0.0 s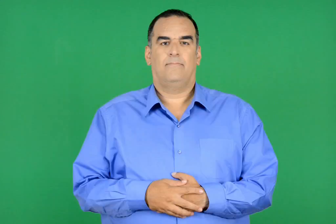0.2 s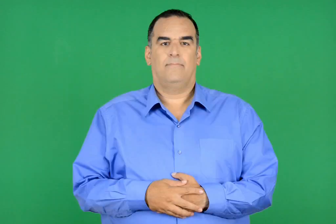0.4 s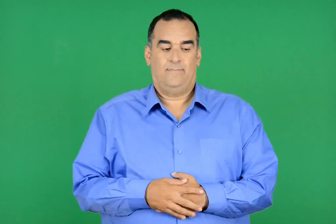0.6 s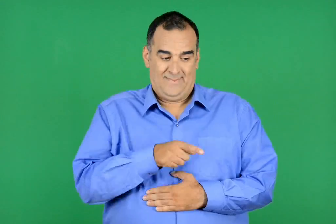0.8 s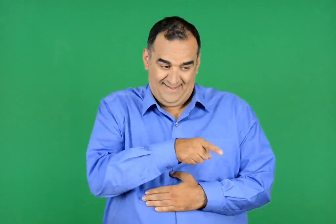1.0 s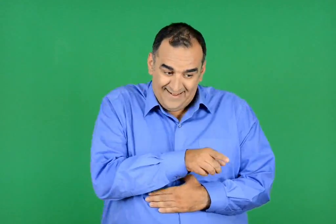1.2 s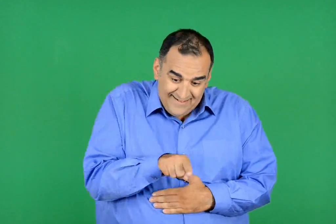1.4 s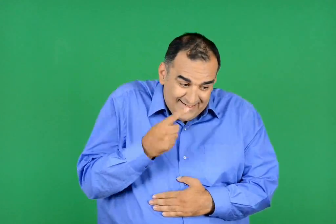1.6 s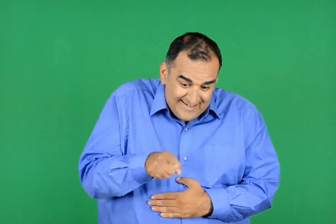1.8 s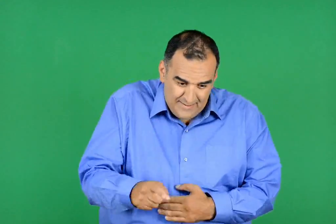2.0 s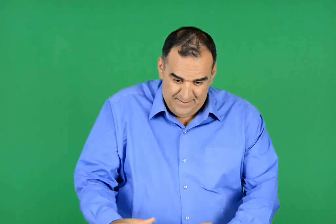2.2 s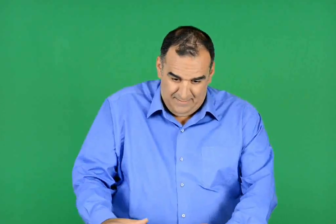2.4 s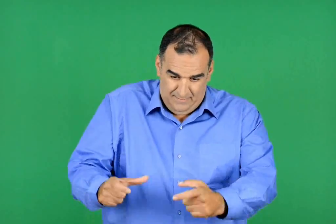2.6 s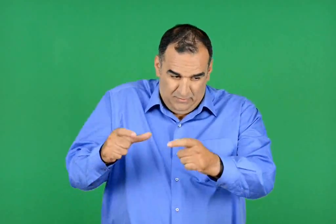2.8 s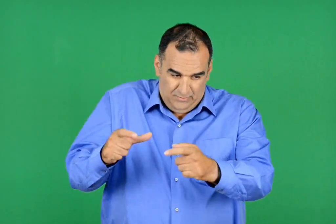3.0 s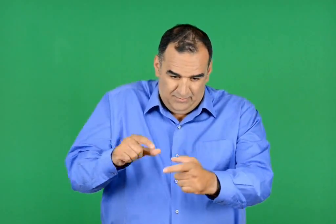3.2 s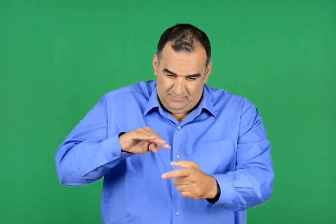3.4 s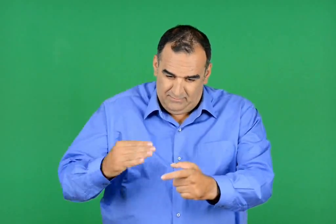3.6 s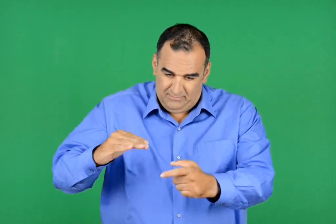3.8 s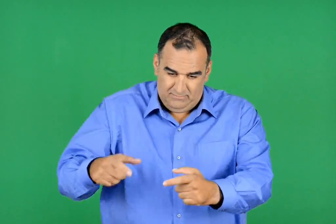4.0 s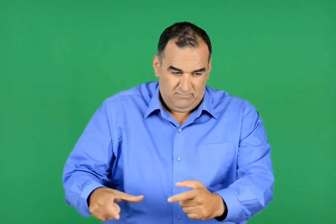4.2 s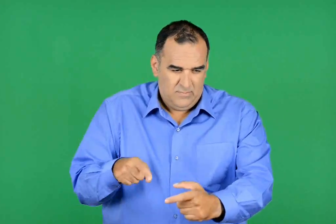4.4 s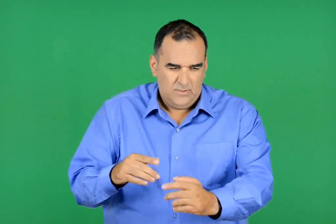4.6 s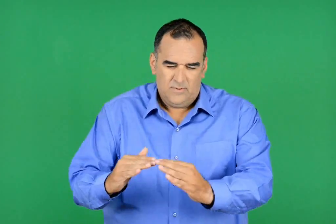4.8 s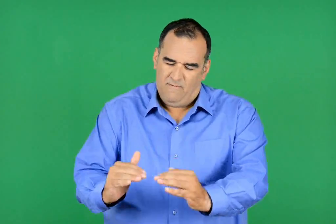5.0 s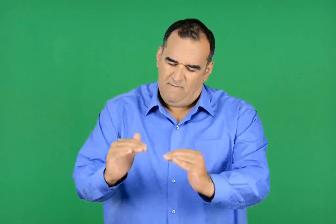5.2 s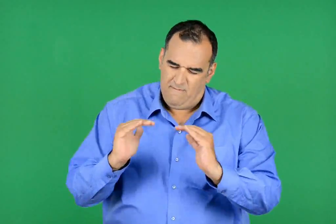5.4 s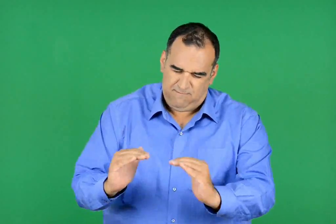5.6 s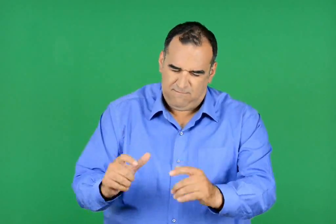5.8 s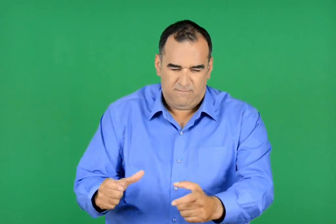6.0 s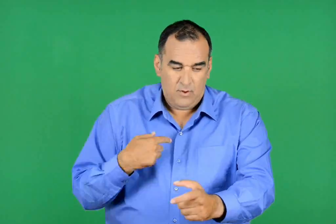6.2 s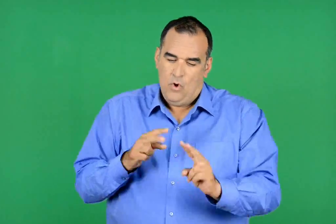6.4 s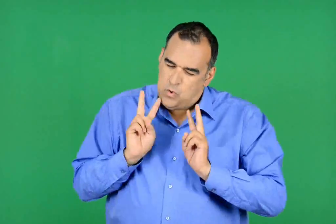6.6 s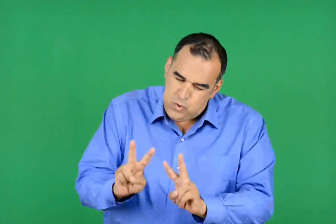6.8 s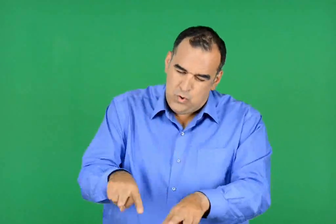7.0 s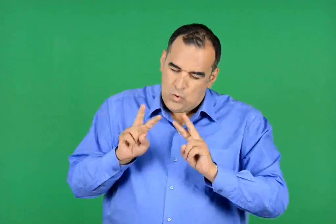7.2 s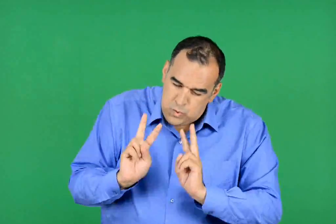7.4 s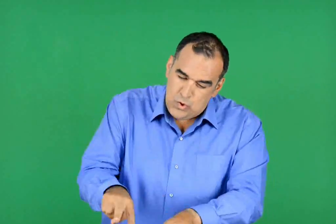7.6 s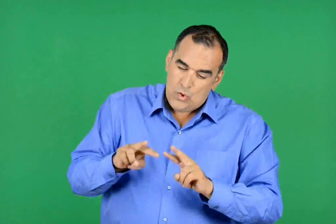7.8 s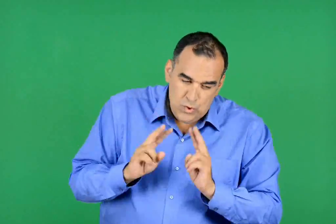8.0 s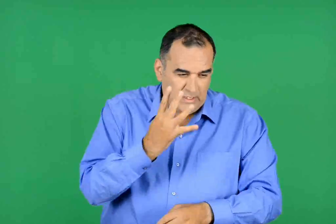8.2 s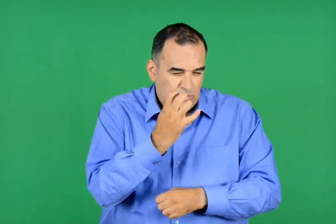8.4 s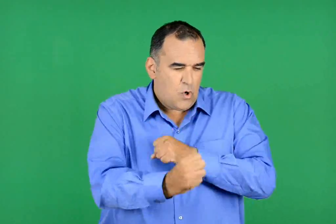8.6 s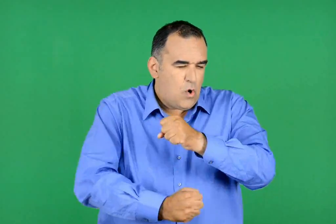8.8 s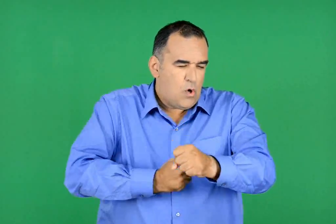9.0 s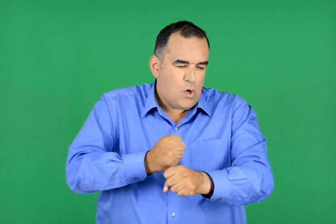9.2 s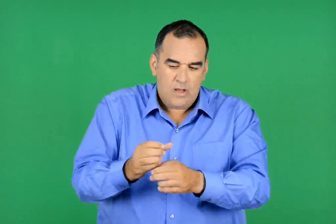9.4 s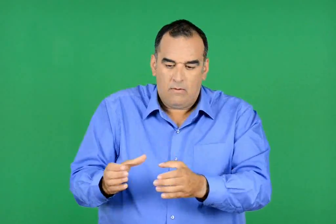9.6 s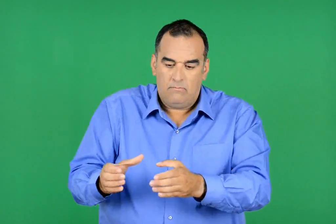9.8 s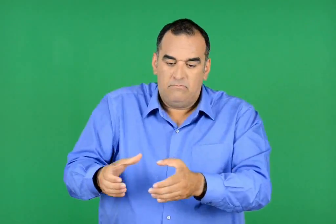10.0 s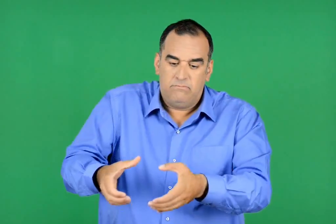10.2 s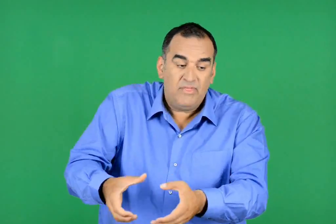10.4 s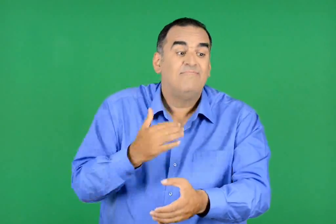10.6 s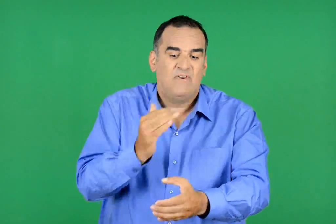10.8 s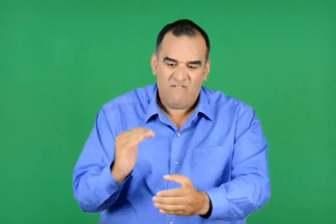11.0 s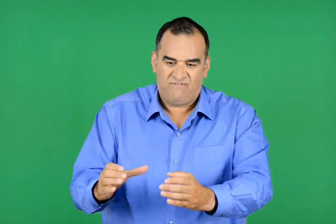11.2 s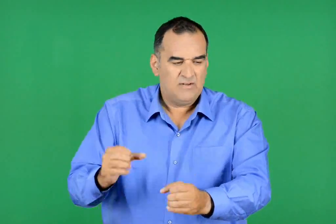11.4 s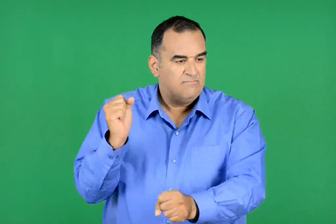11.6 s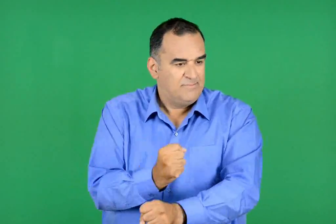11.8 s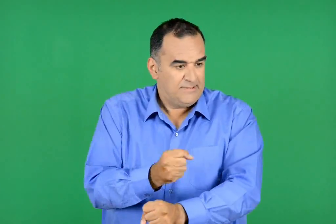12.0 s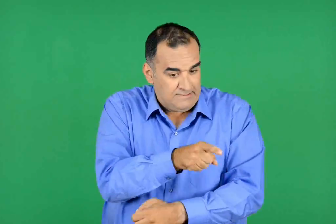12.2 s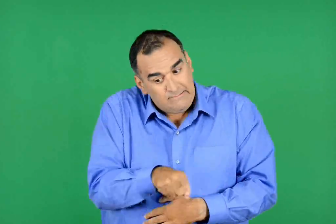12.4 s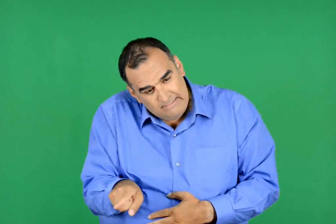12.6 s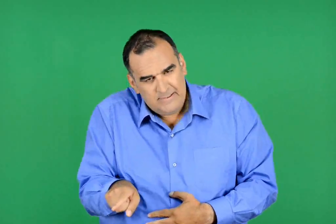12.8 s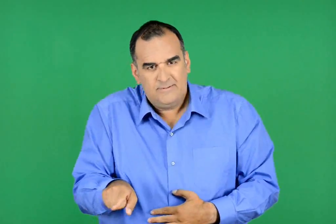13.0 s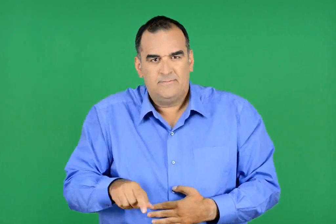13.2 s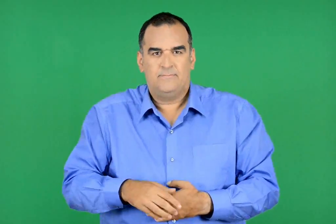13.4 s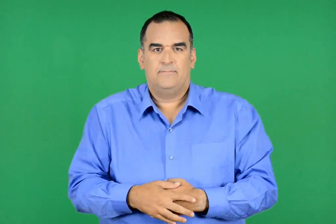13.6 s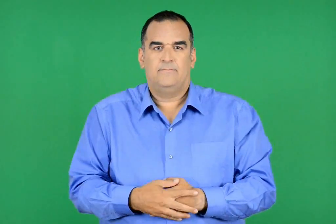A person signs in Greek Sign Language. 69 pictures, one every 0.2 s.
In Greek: σύρε κει σε κείνο τον πύργο. τον βλέπεις ; σαράντα χρόνια φυσώντας δεν µπόρεσα να τον ρίξω κάτω
